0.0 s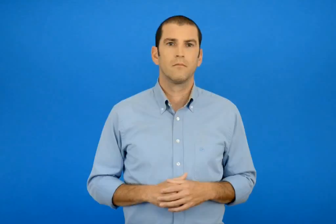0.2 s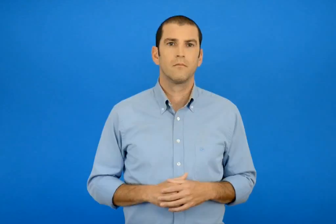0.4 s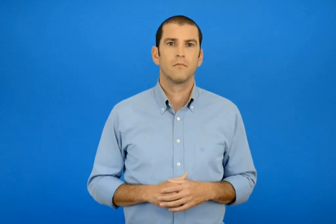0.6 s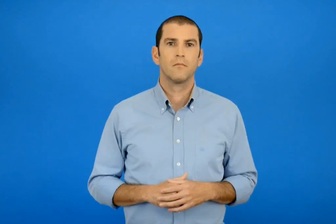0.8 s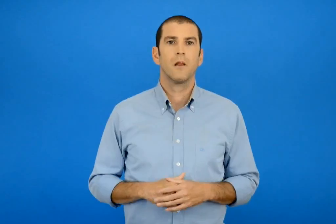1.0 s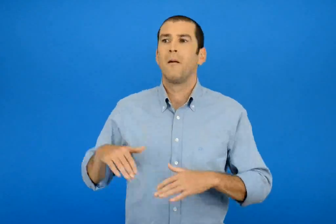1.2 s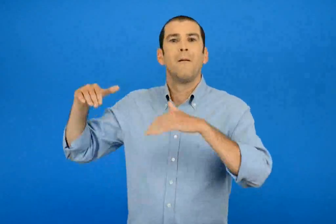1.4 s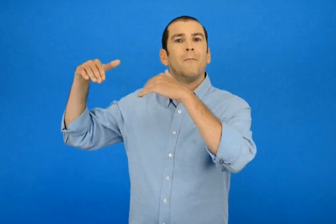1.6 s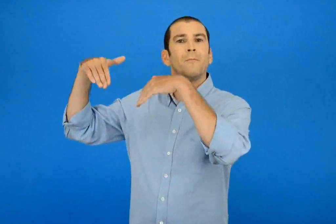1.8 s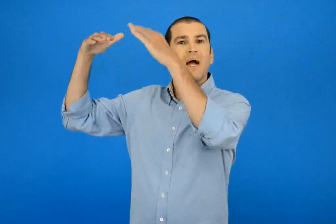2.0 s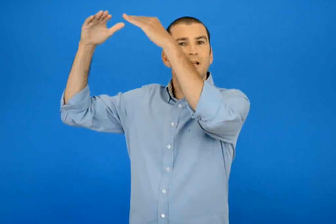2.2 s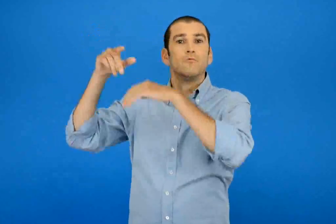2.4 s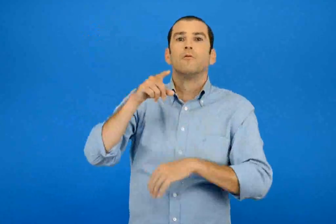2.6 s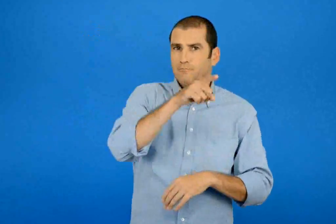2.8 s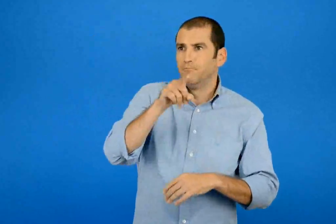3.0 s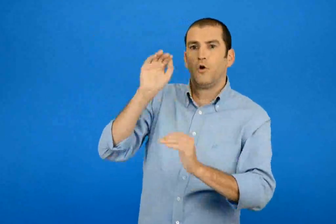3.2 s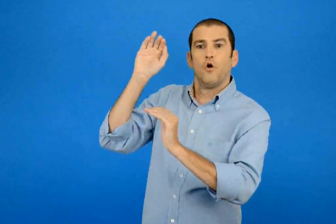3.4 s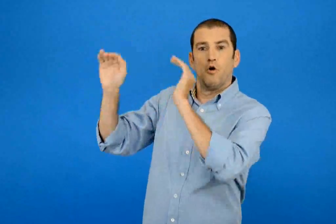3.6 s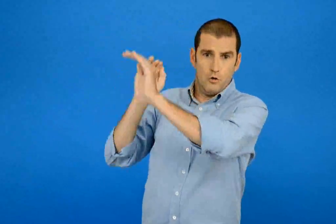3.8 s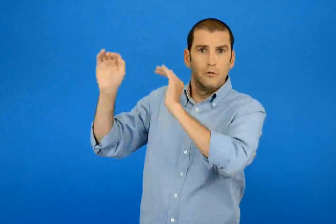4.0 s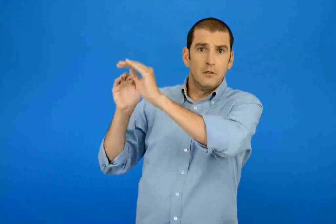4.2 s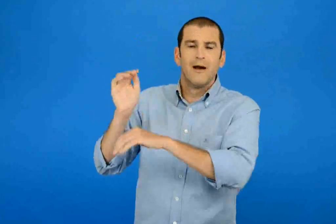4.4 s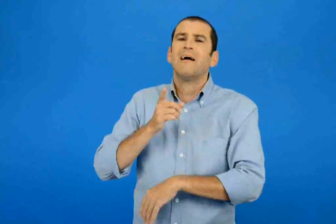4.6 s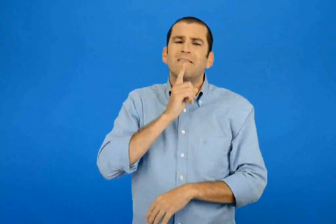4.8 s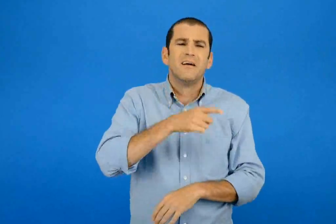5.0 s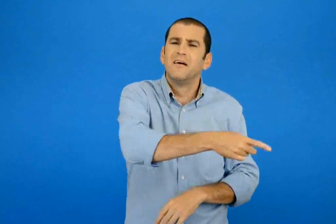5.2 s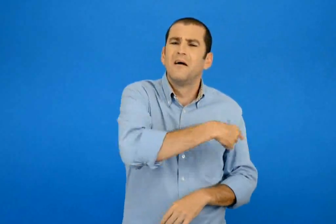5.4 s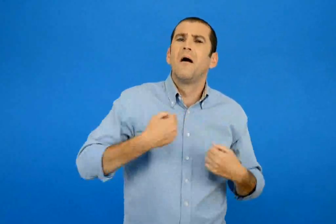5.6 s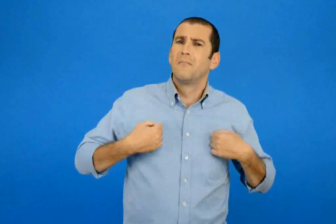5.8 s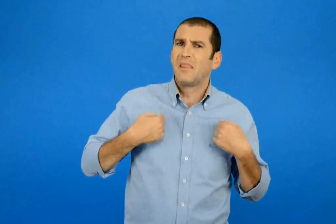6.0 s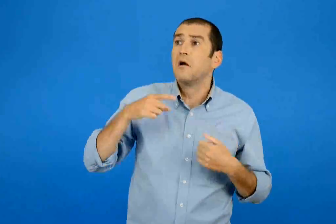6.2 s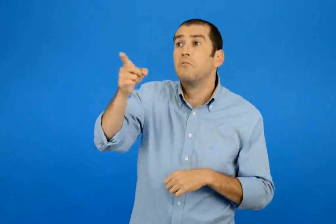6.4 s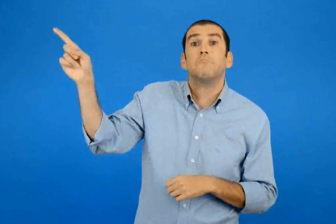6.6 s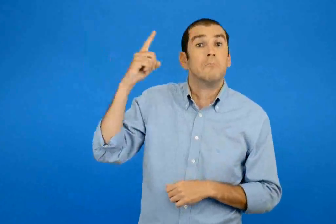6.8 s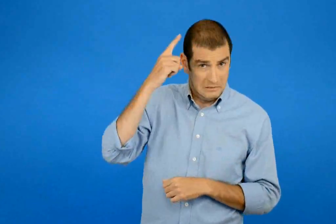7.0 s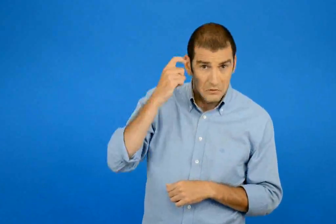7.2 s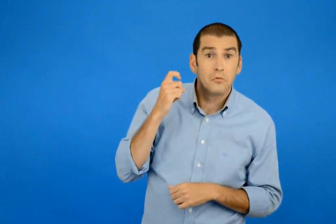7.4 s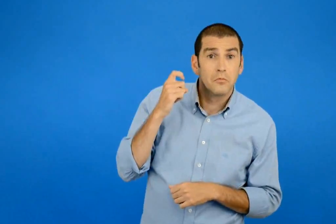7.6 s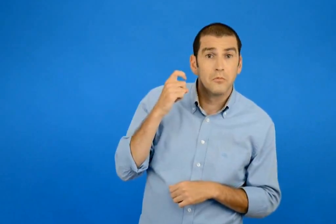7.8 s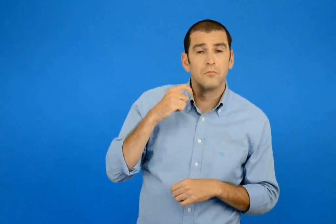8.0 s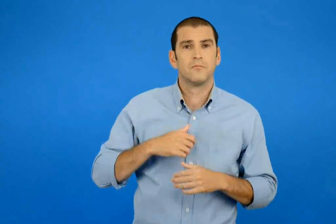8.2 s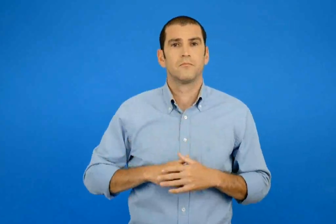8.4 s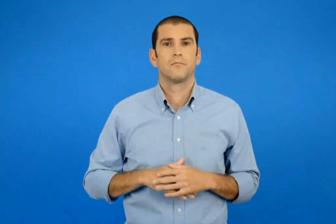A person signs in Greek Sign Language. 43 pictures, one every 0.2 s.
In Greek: ρωτήστε και εσείς τους μεγαλύτερους αν γνωρίζουν παρόμοια παιχνίδια
